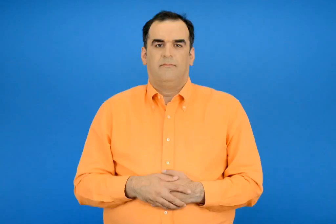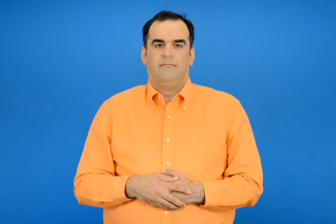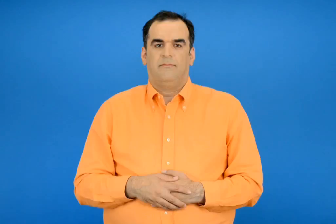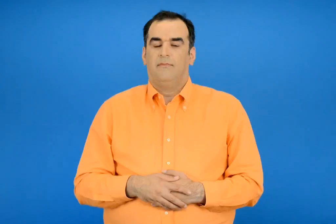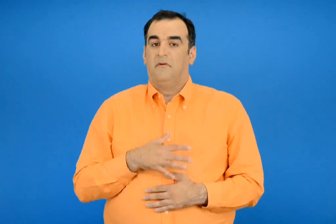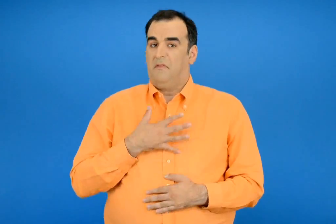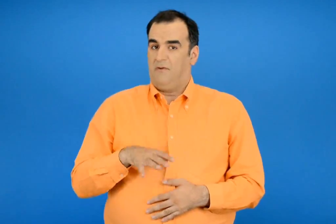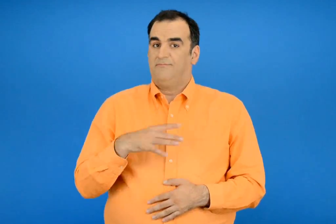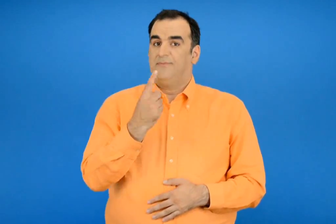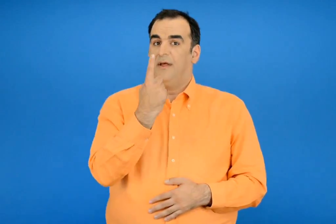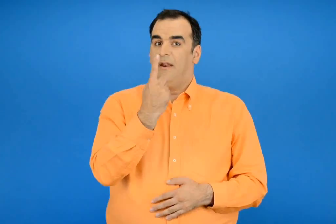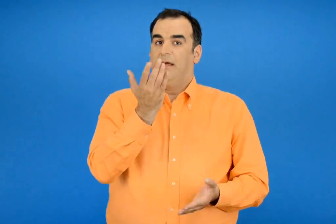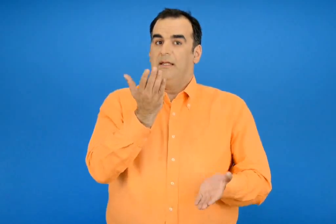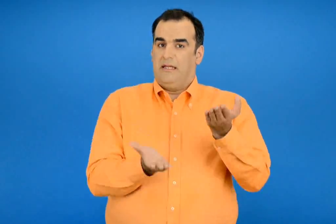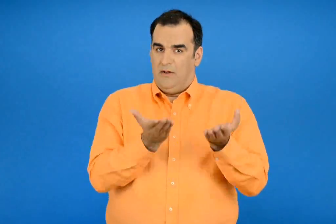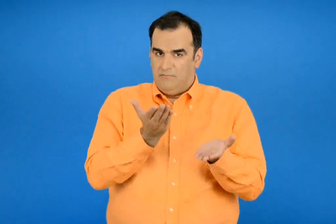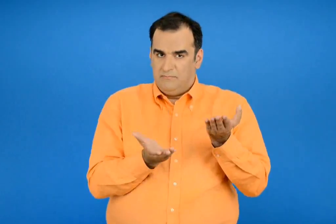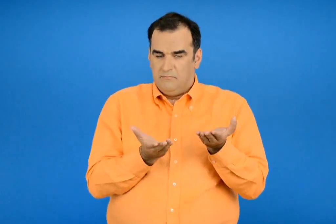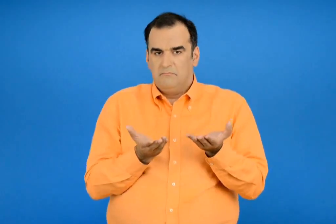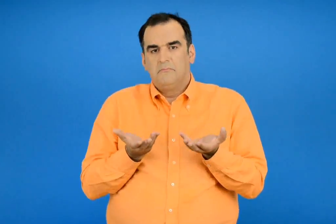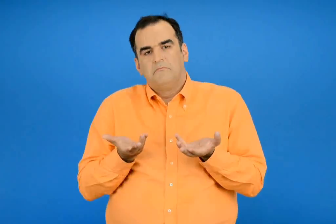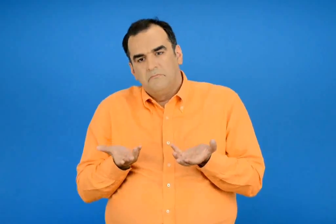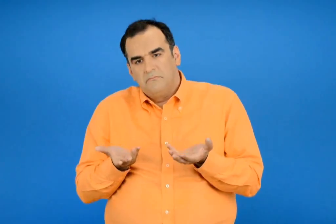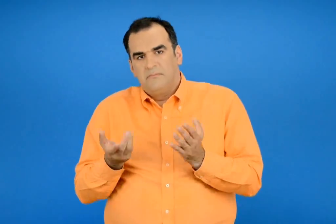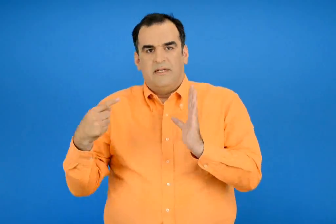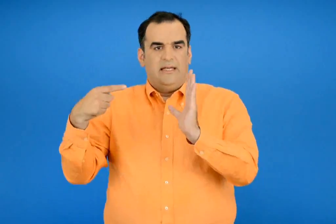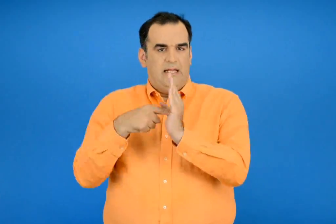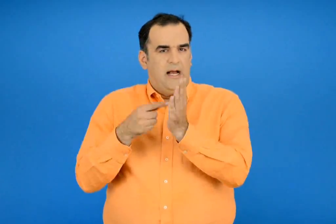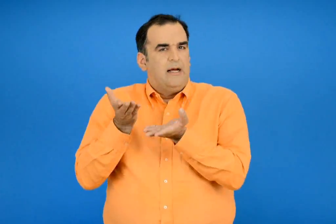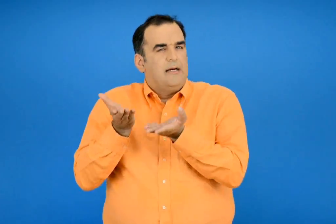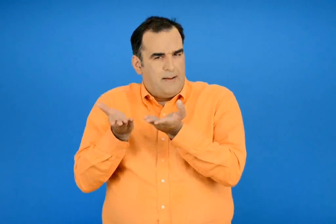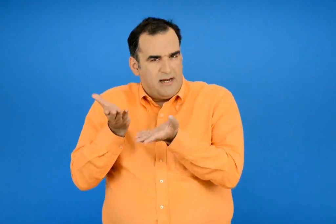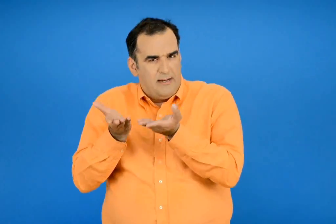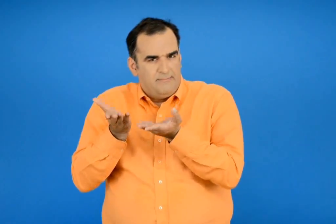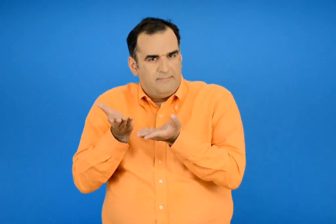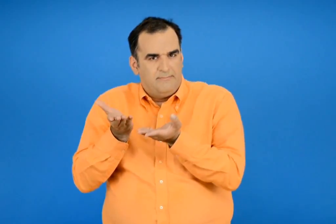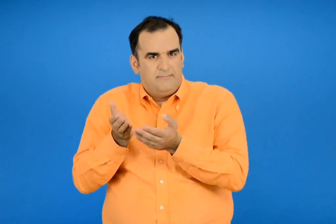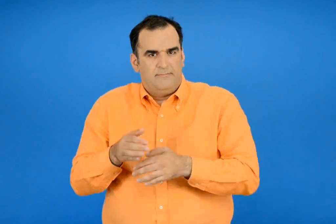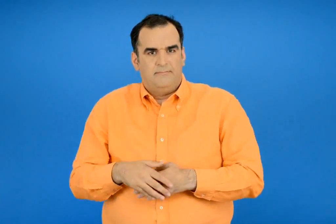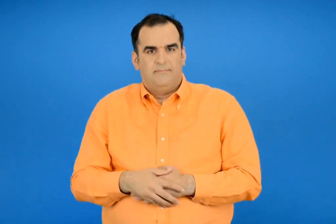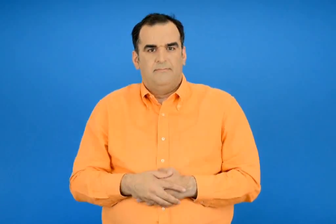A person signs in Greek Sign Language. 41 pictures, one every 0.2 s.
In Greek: θέλω 1 κιλό η 1000 γραμμάρια
